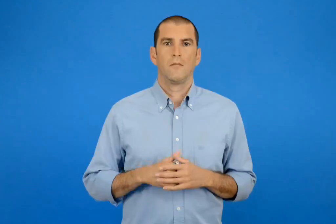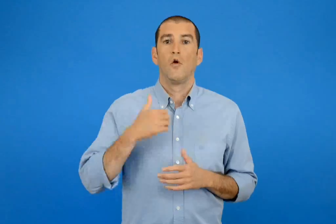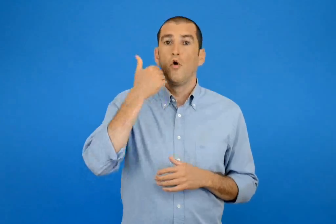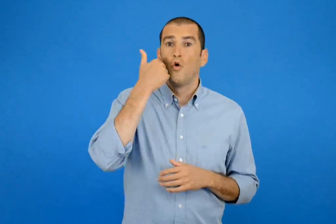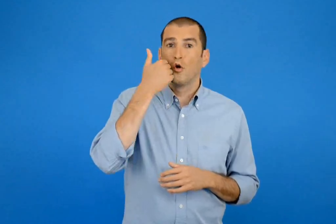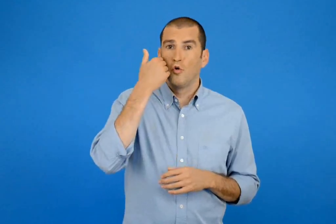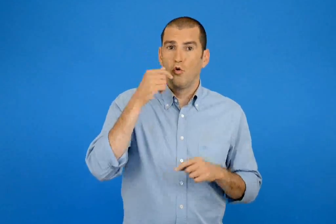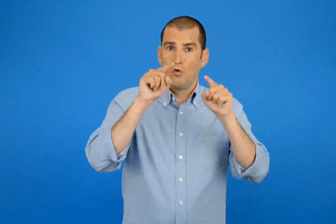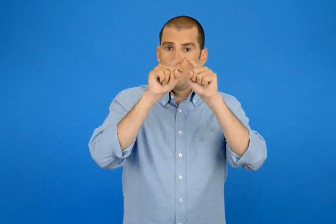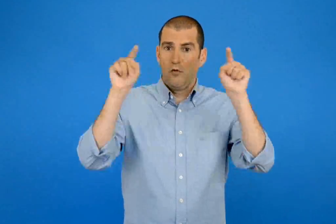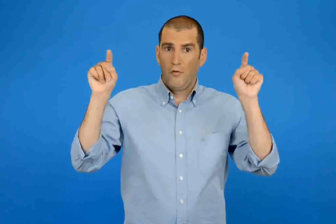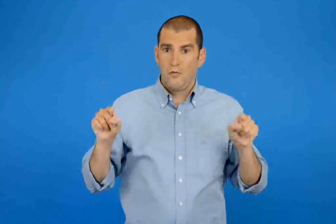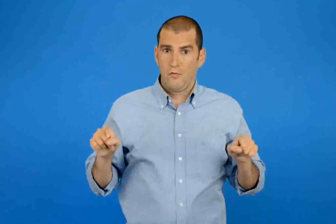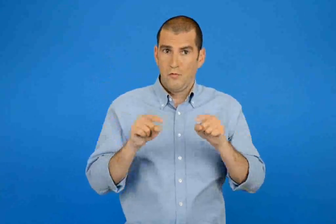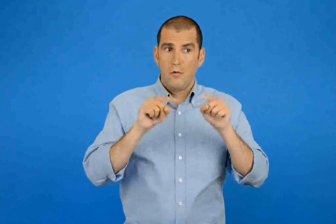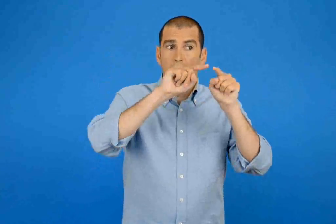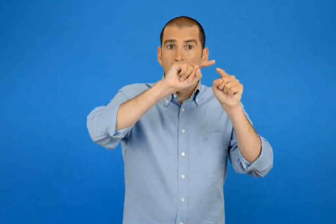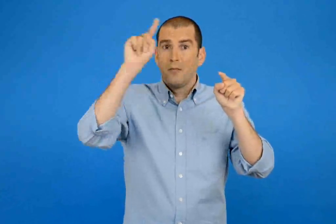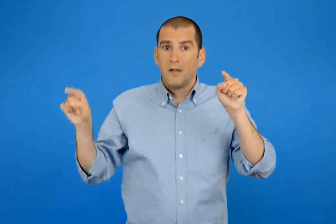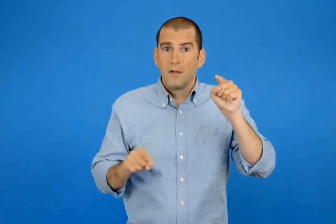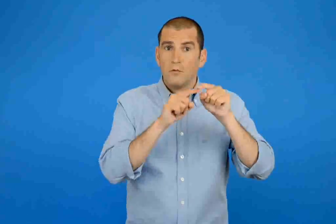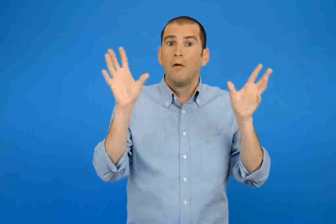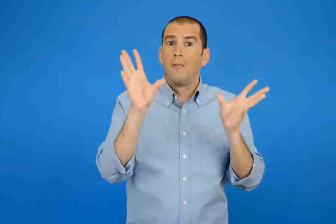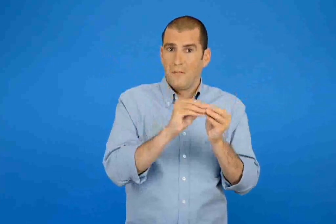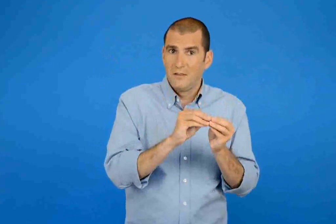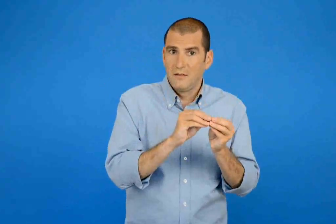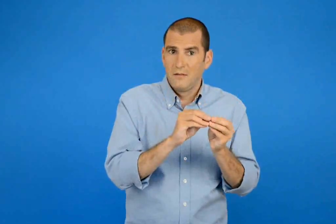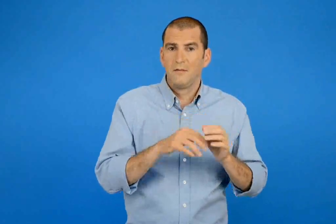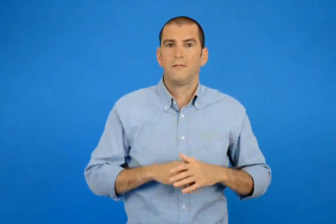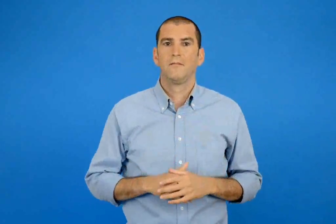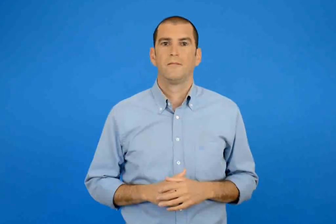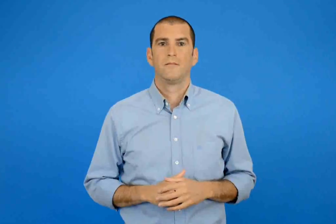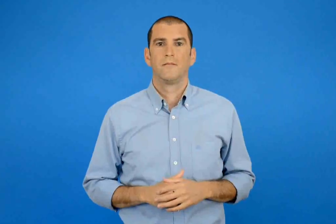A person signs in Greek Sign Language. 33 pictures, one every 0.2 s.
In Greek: το κόκκινο ορθογώνιο παραλληλόγραμμο έχει περίμετρο
